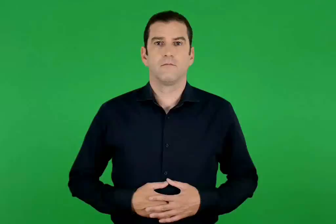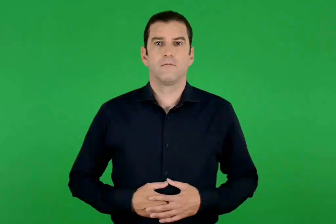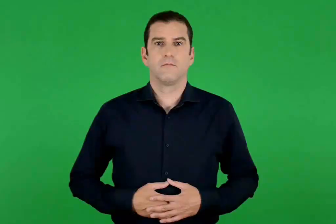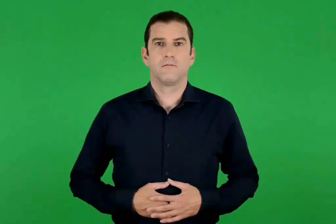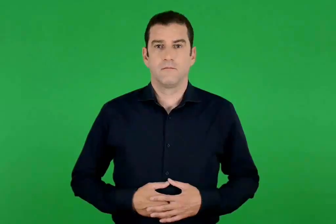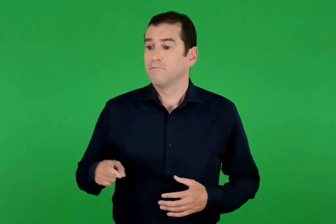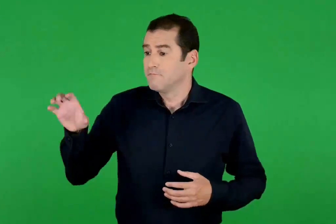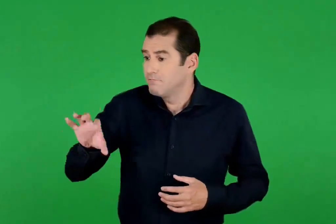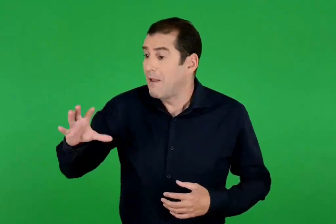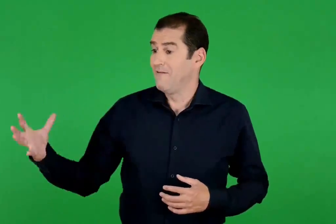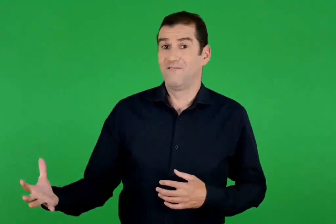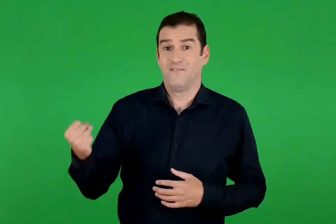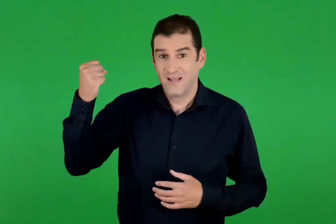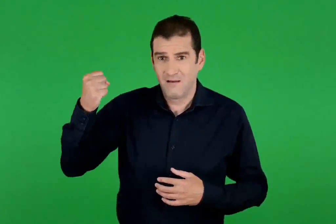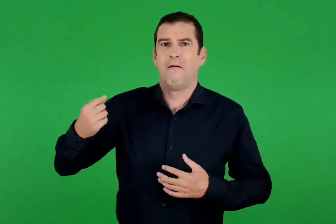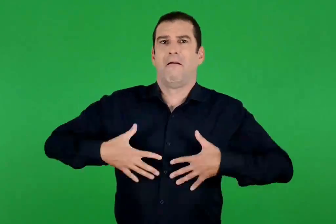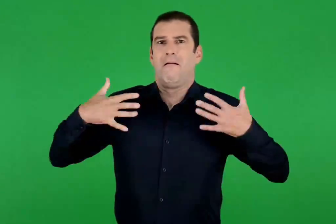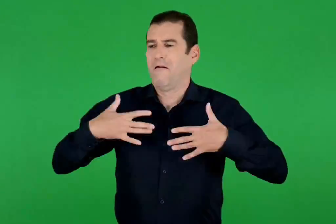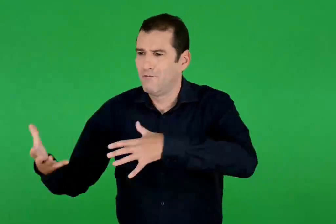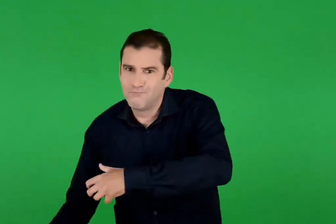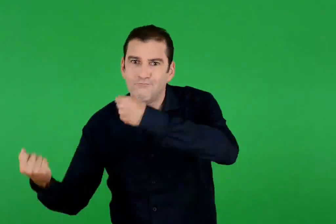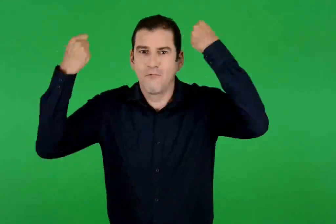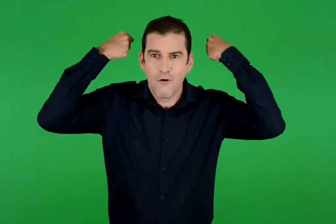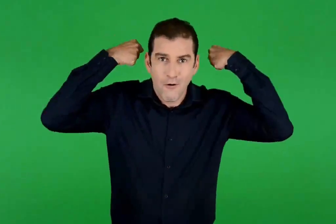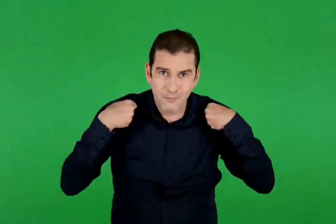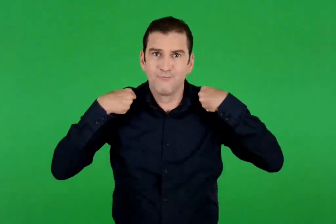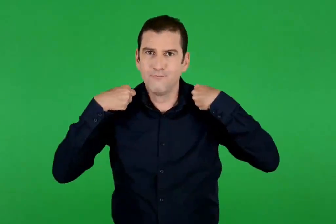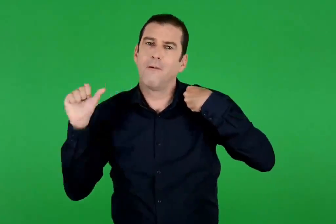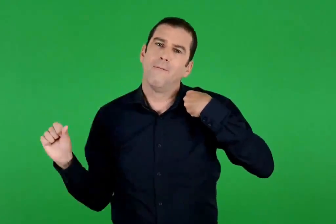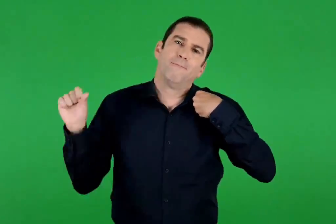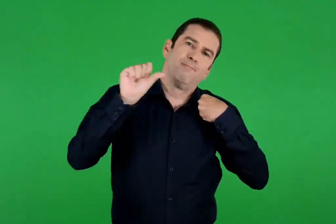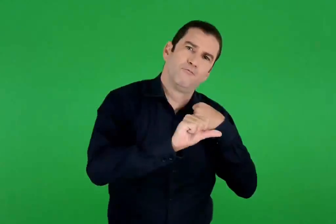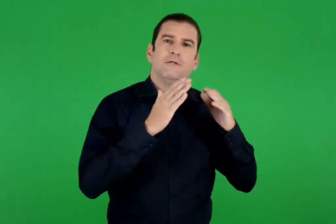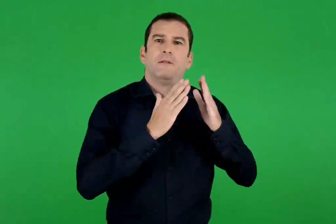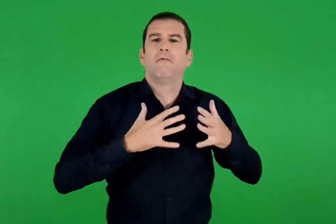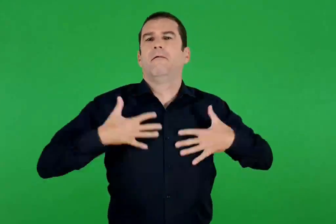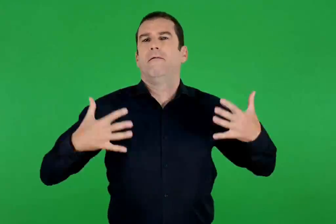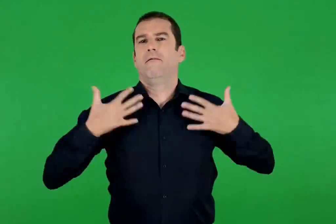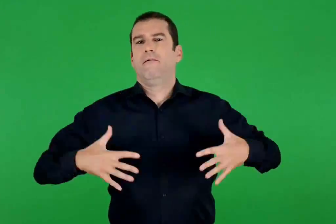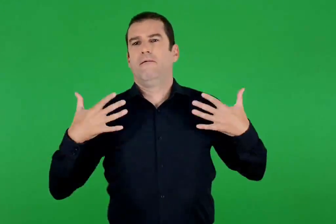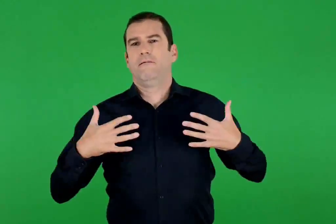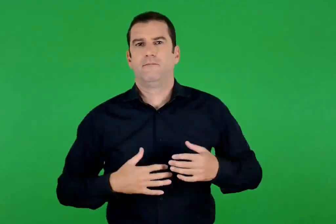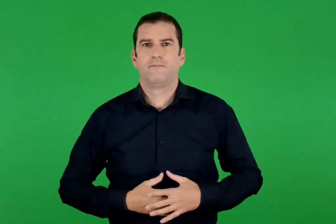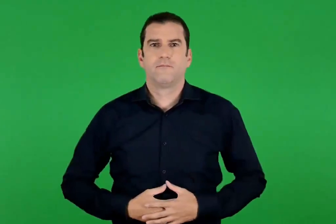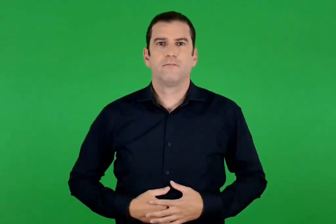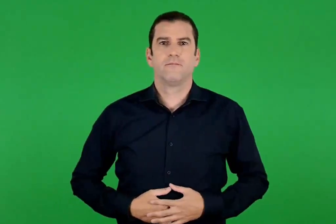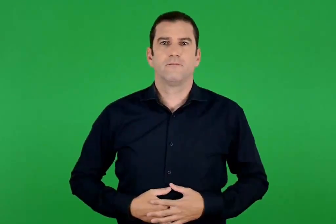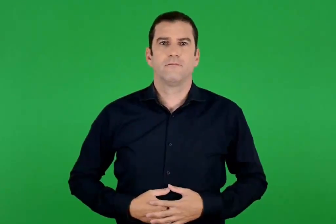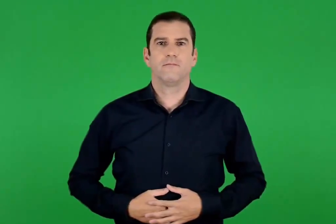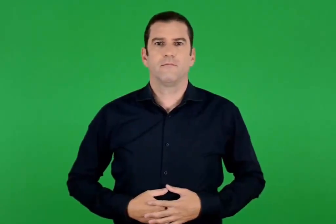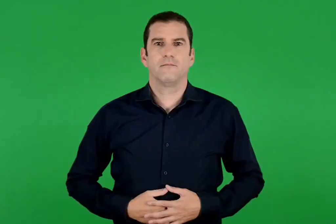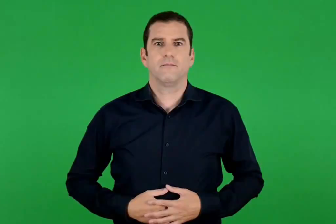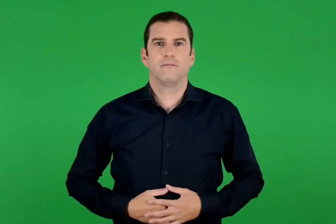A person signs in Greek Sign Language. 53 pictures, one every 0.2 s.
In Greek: όταν το βρήκε , το έβαλε χαρούμενος στους ώμους του και γύρισε σπίτι γεμάτος χαρά
